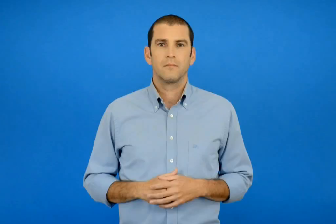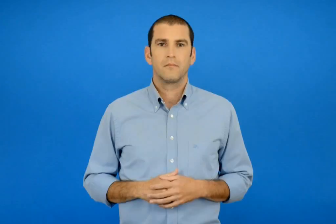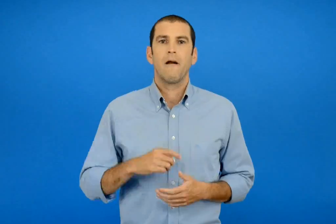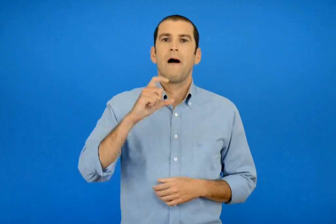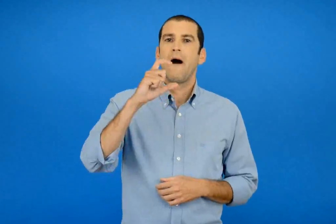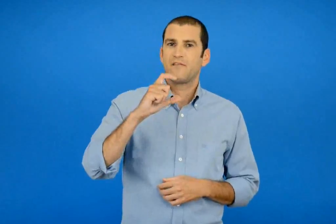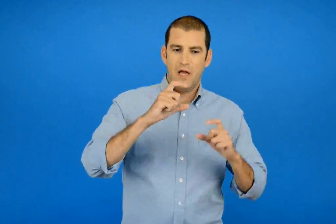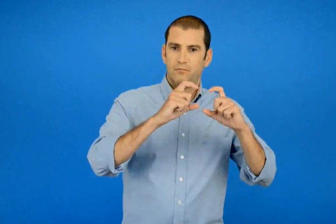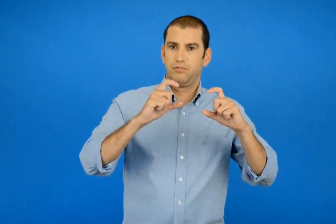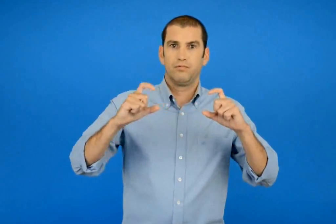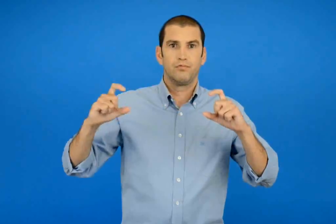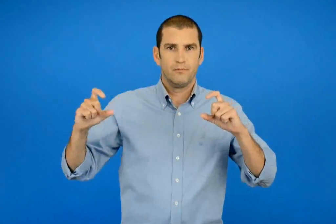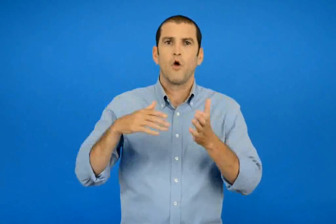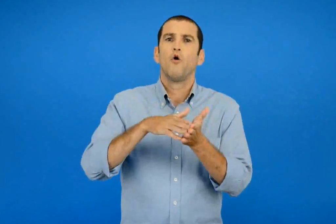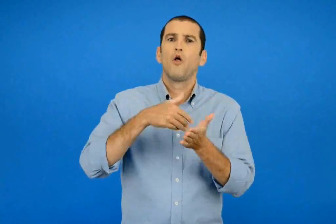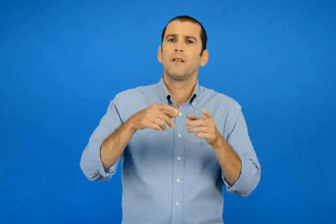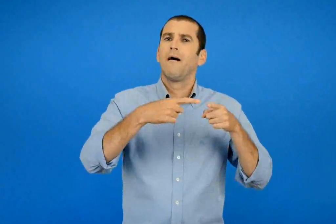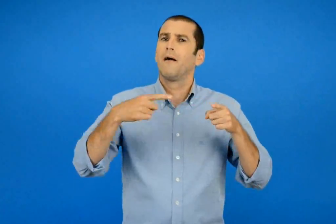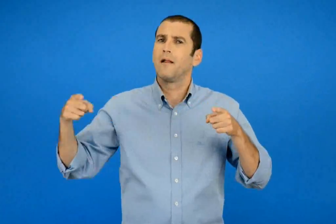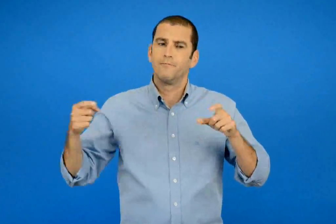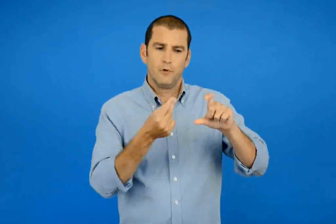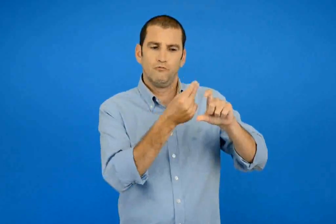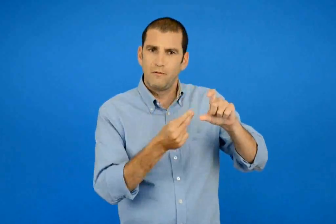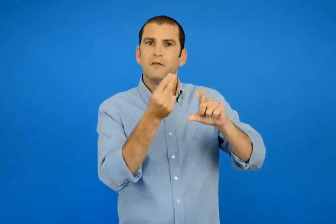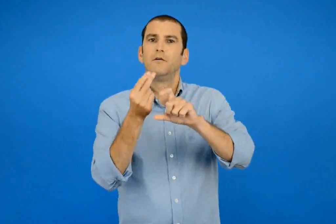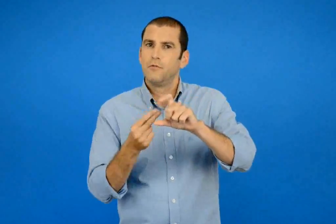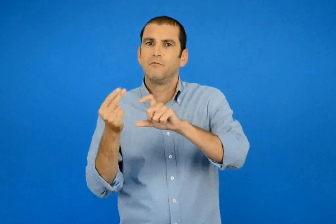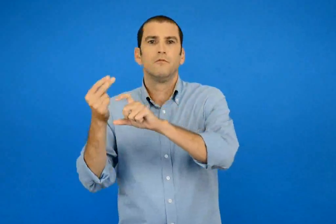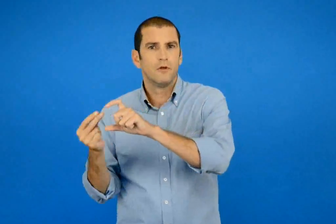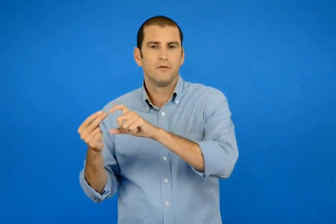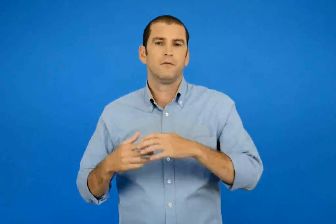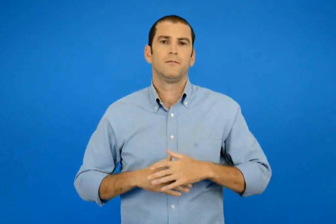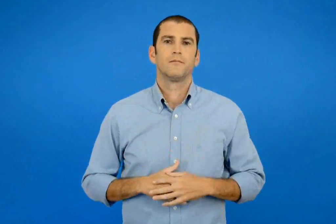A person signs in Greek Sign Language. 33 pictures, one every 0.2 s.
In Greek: τα ζωγραφίζετε με διαφορά χρώματα
